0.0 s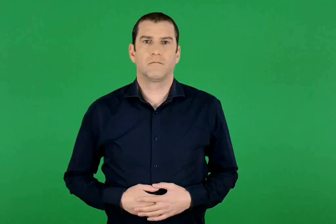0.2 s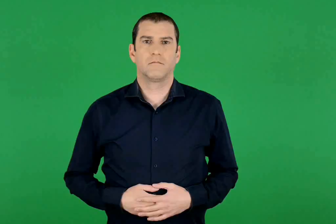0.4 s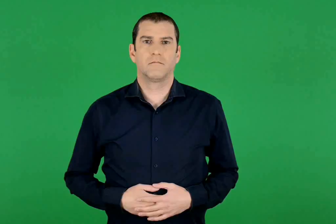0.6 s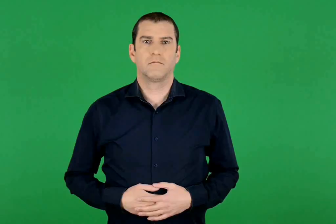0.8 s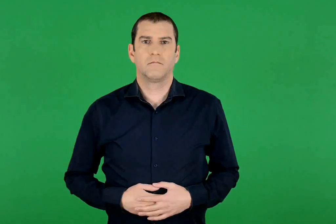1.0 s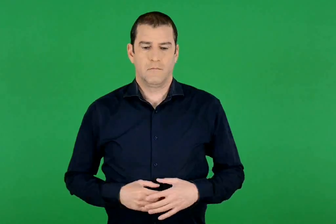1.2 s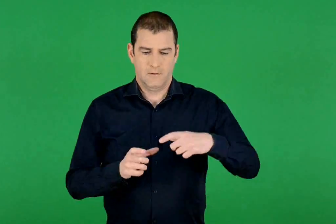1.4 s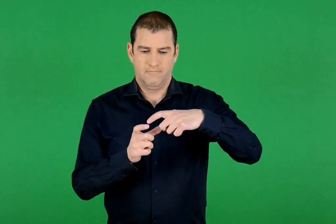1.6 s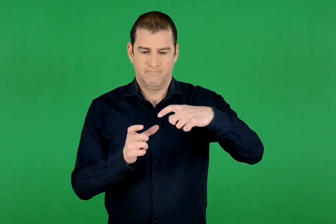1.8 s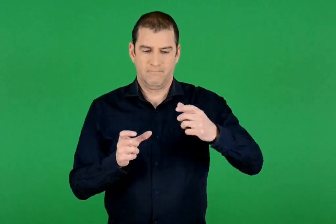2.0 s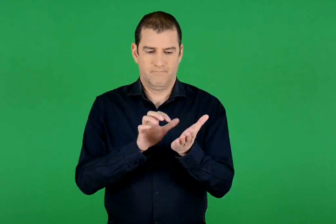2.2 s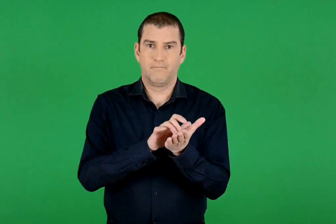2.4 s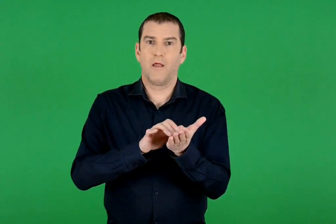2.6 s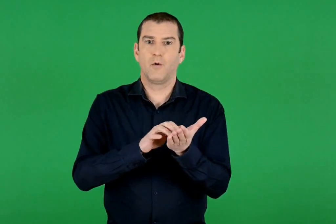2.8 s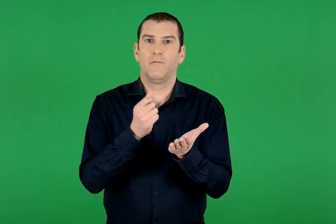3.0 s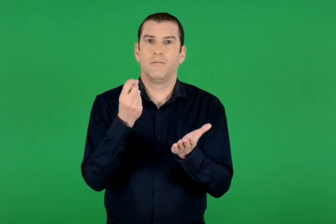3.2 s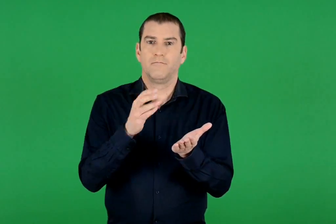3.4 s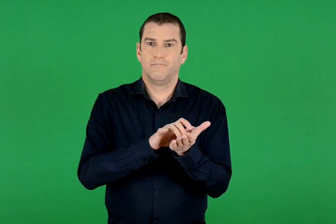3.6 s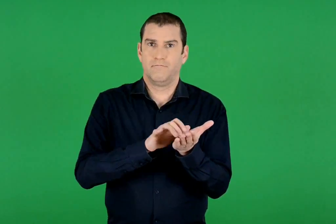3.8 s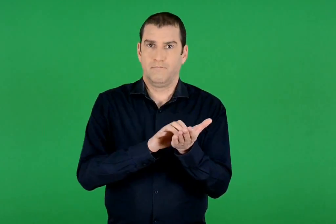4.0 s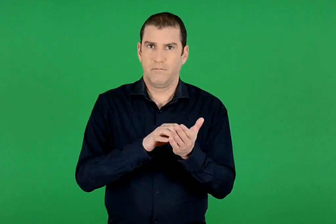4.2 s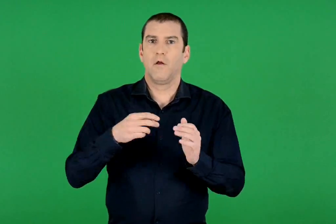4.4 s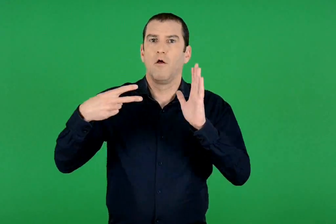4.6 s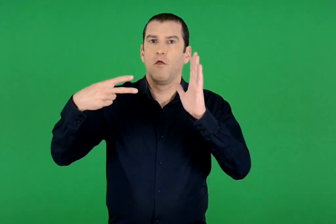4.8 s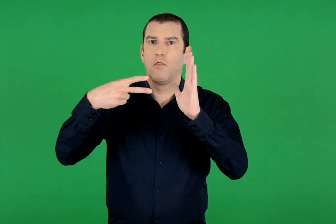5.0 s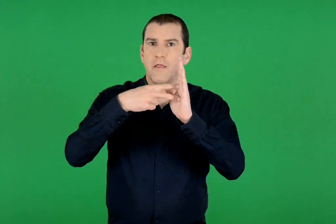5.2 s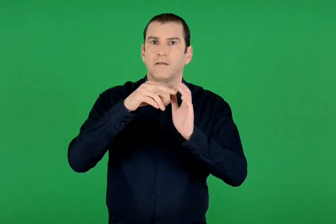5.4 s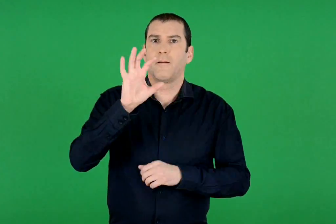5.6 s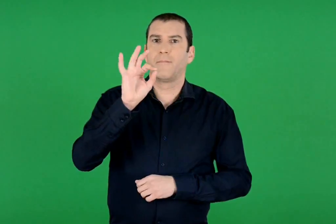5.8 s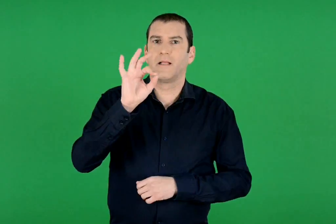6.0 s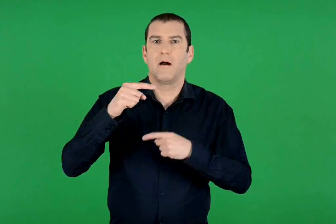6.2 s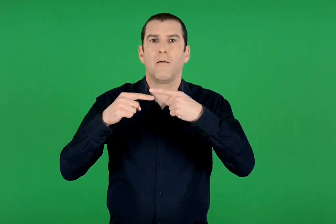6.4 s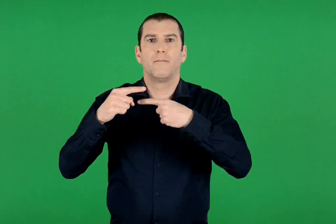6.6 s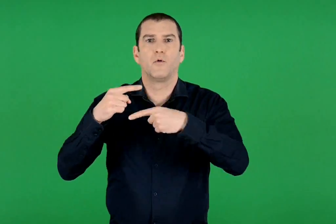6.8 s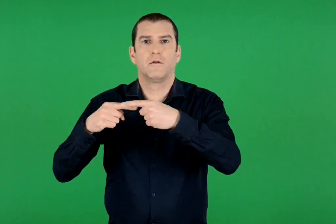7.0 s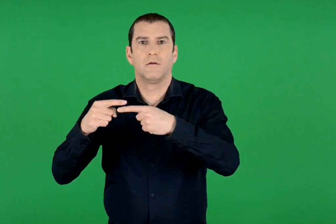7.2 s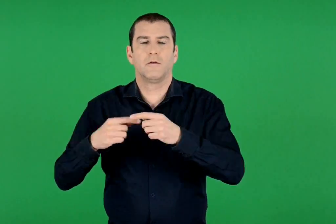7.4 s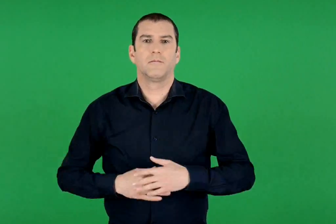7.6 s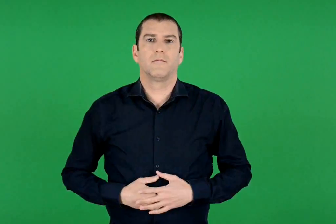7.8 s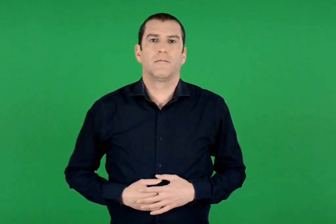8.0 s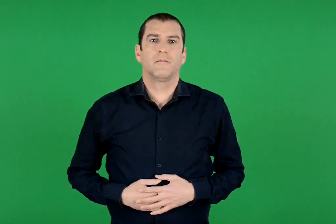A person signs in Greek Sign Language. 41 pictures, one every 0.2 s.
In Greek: αριθμομηχανή 2050 πόντοι
